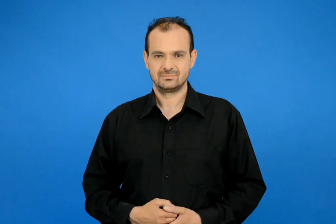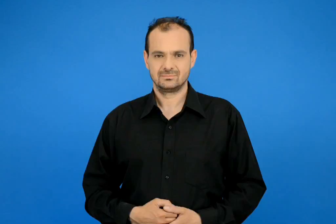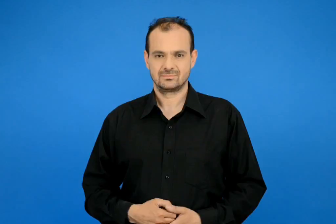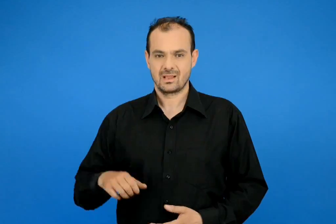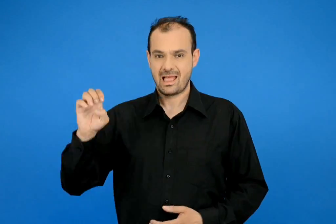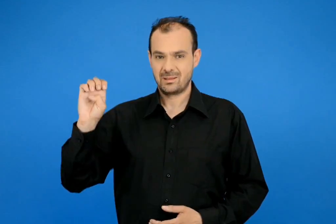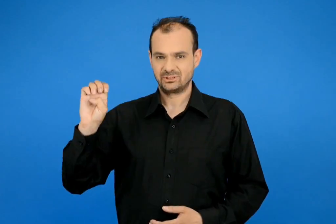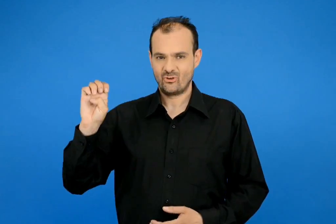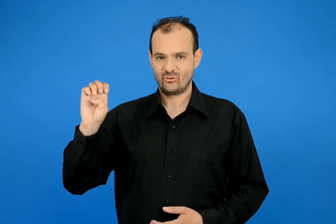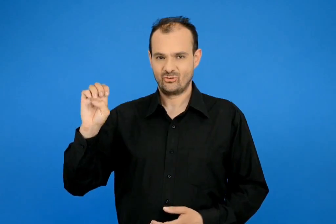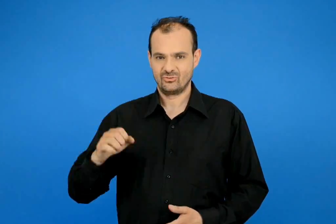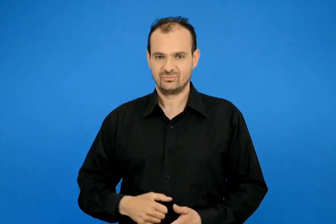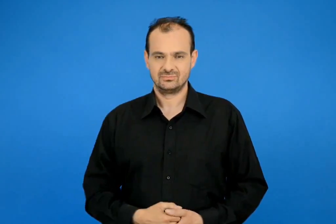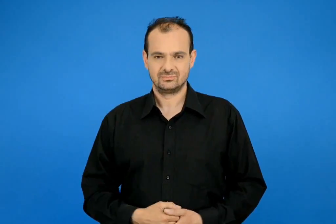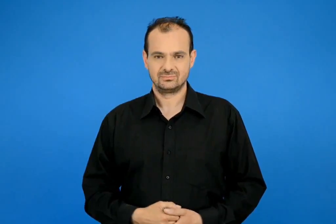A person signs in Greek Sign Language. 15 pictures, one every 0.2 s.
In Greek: έψιλον
